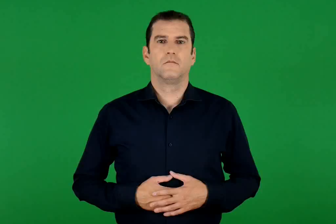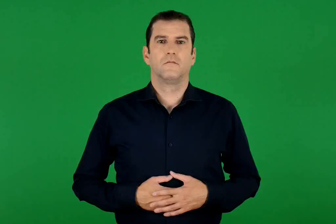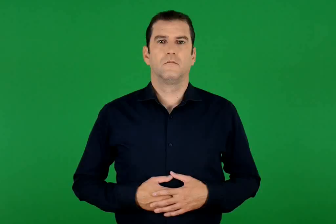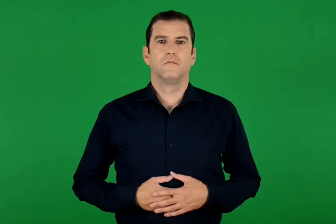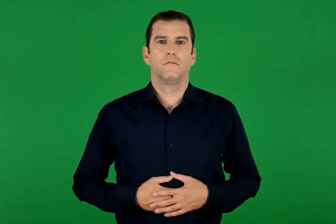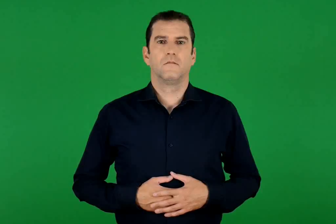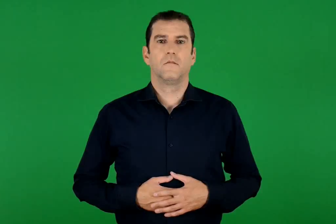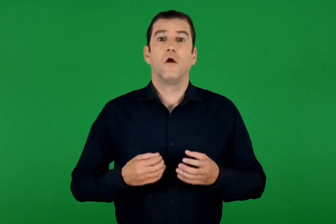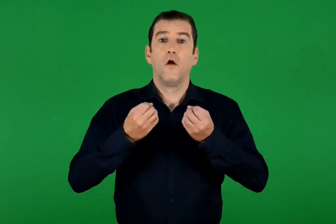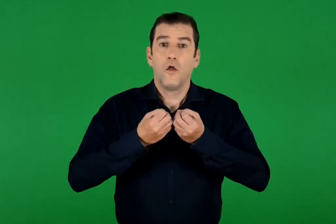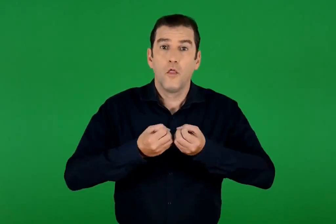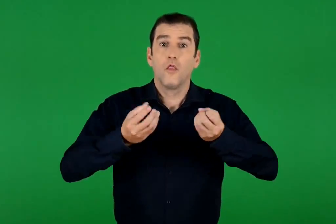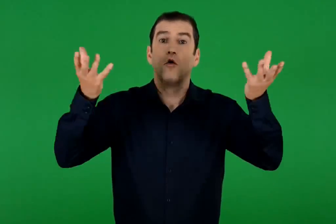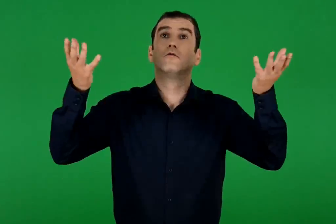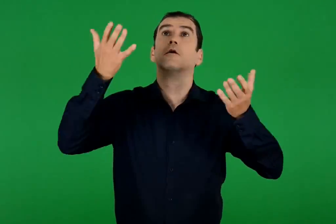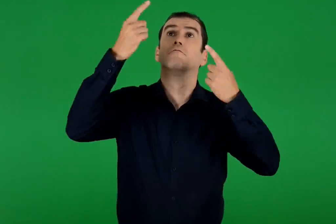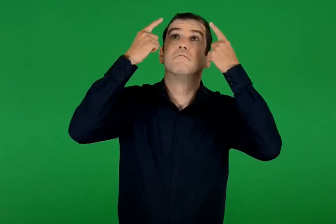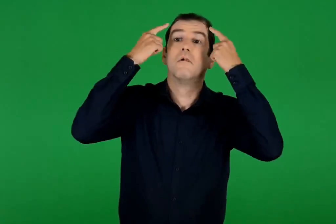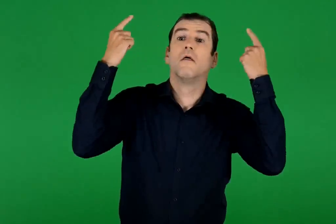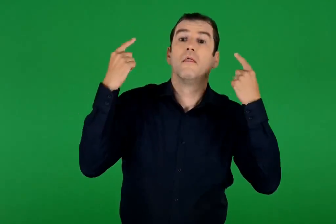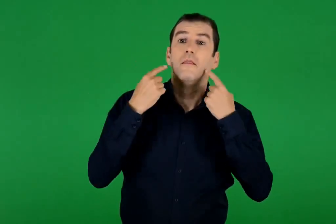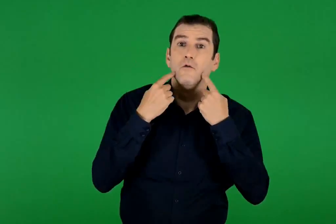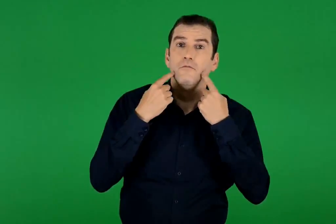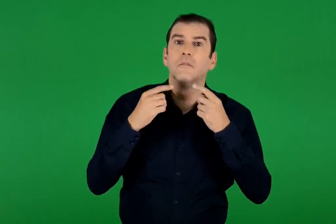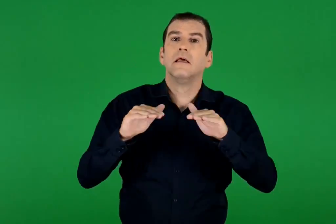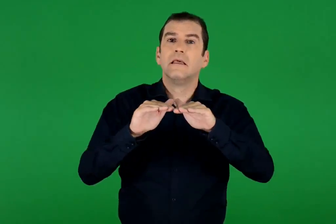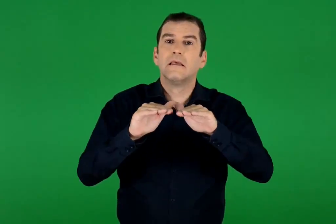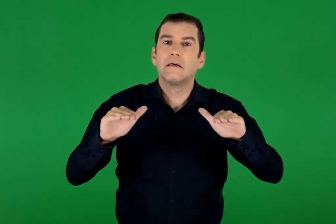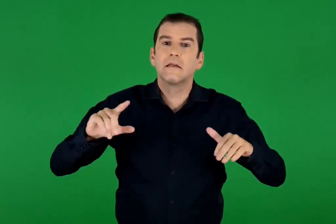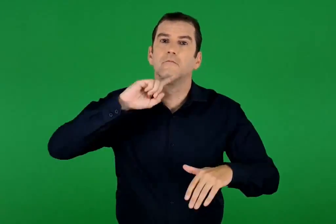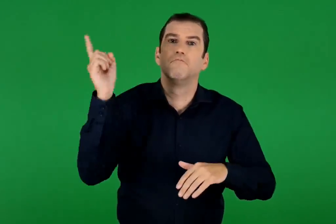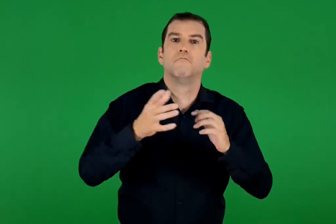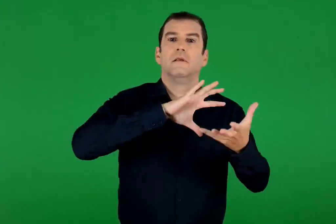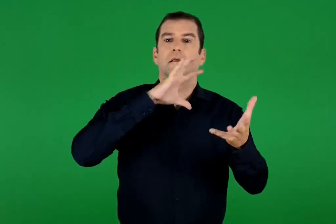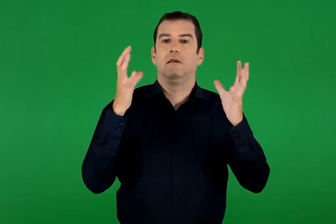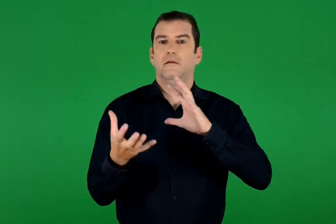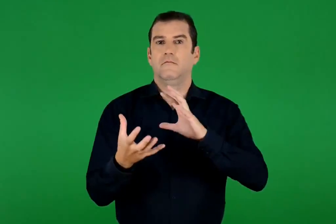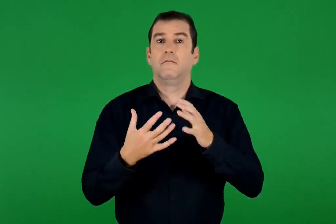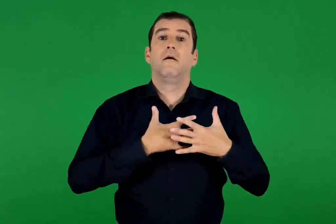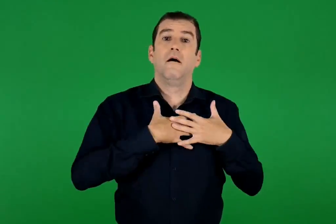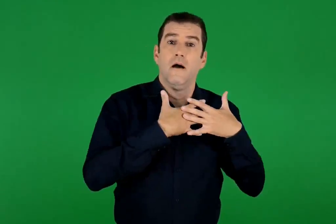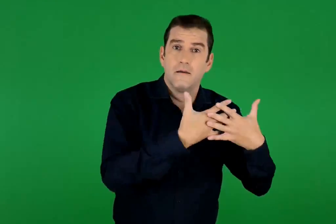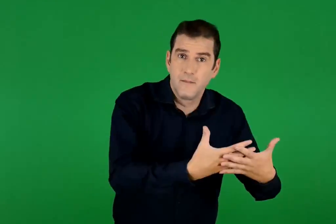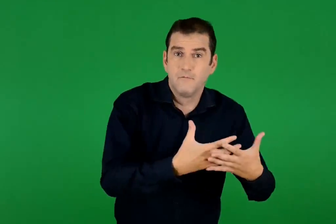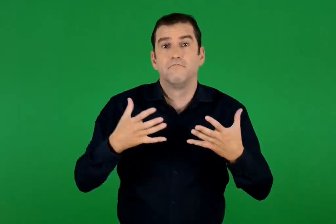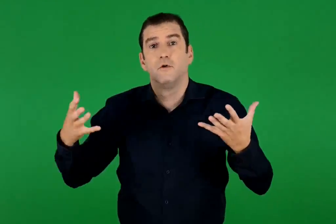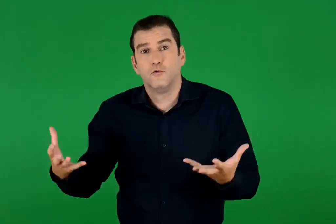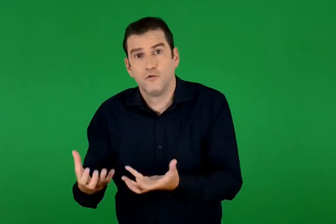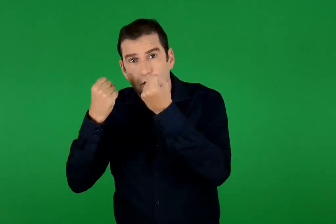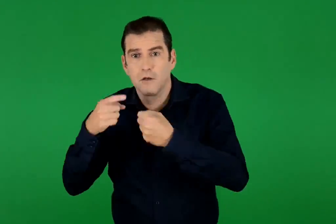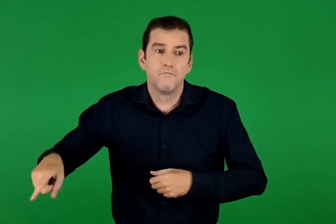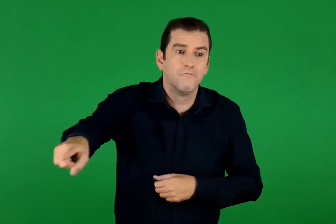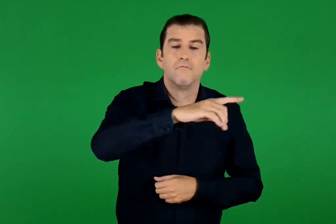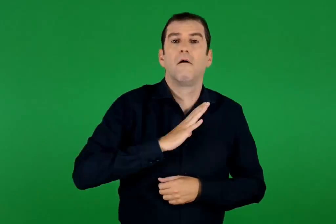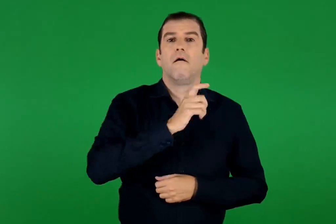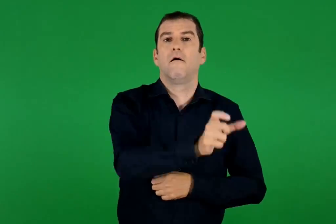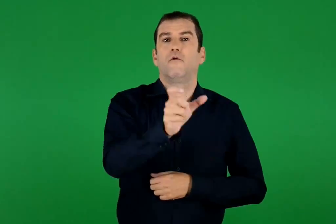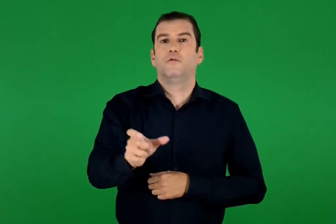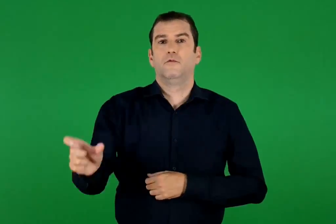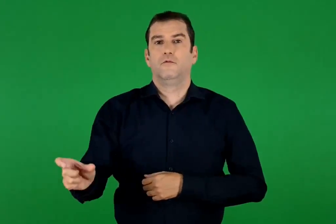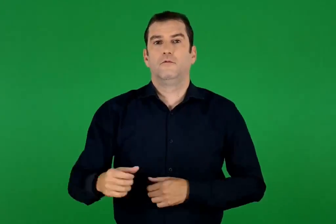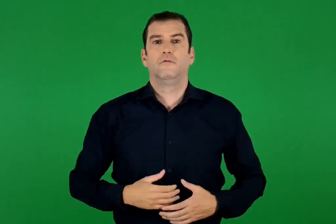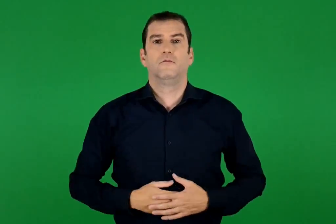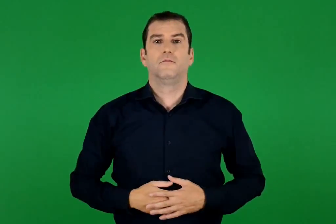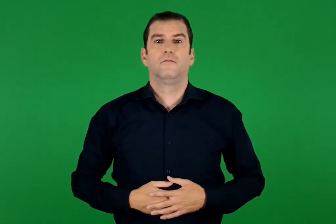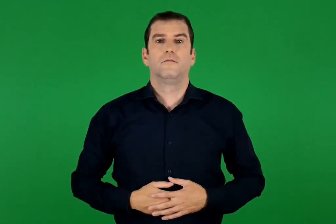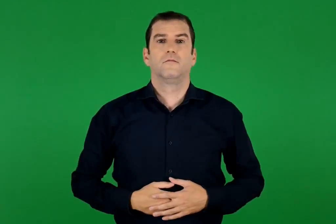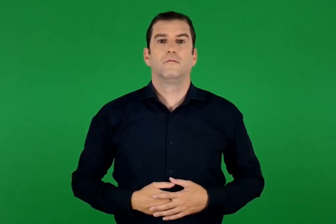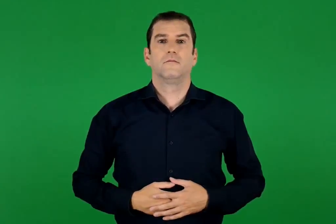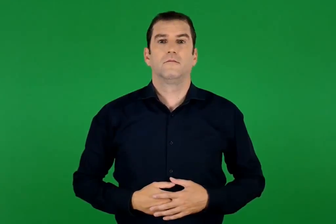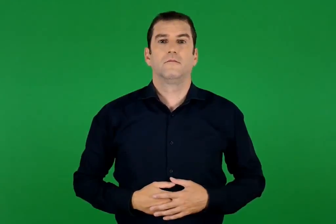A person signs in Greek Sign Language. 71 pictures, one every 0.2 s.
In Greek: δόξα στον ύψιστο θεό και ειρήνη στη γη. αγάπη και σωτηρία για τους ανθρώπους
